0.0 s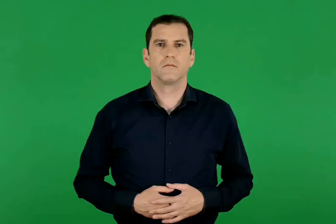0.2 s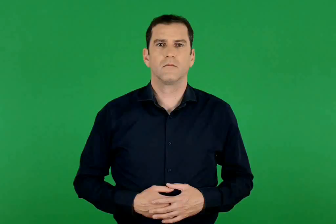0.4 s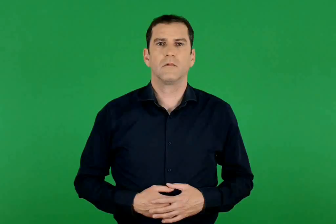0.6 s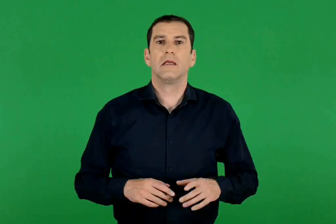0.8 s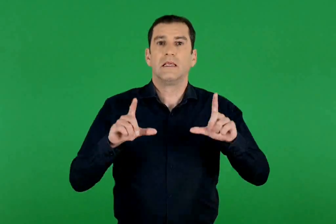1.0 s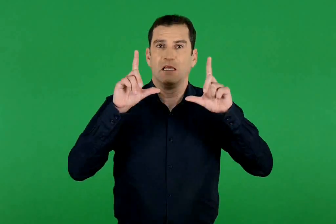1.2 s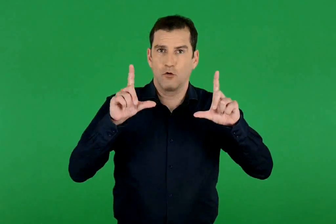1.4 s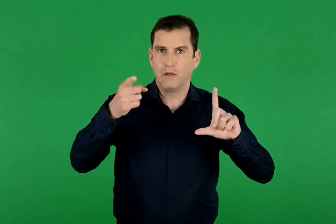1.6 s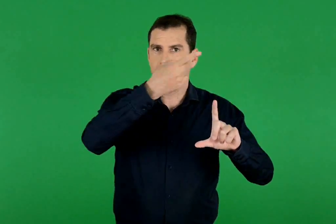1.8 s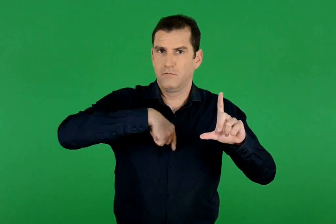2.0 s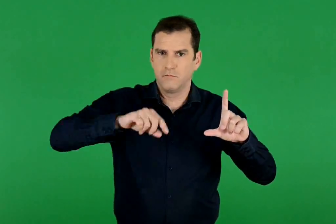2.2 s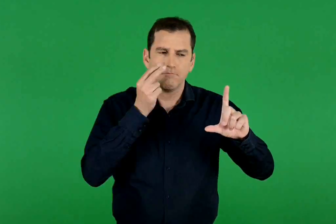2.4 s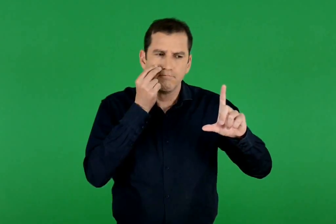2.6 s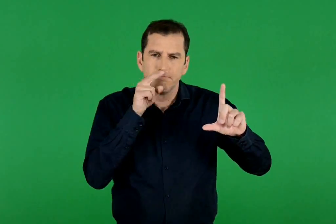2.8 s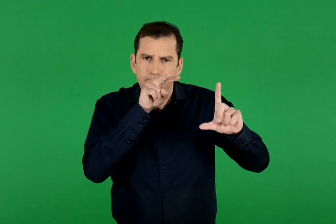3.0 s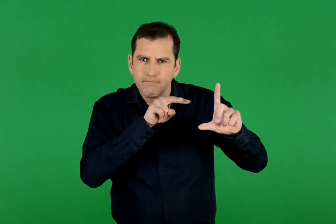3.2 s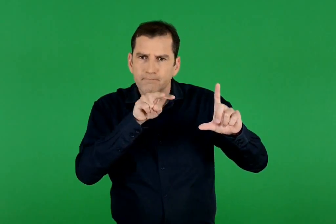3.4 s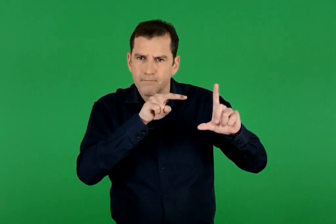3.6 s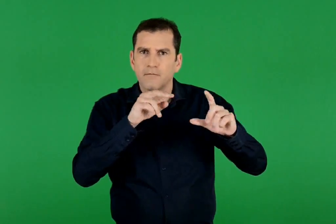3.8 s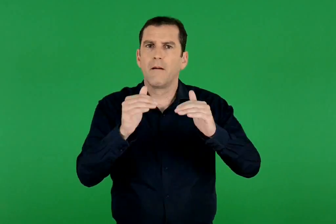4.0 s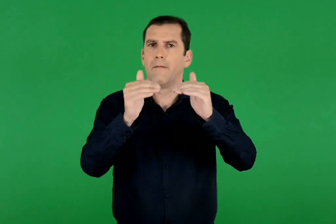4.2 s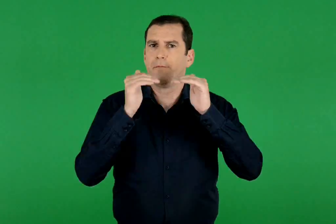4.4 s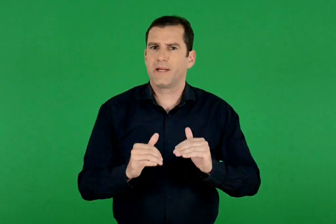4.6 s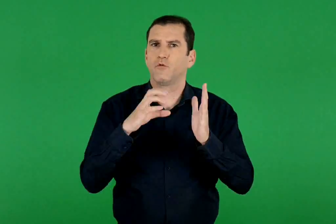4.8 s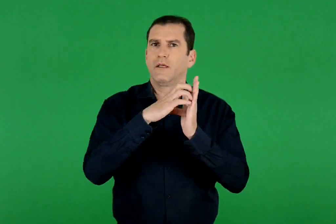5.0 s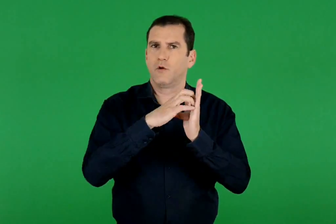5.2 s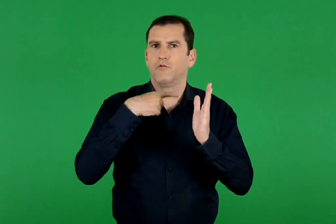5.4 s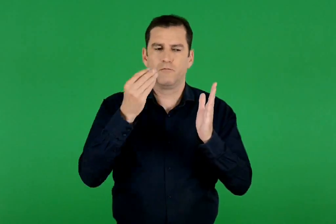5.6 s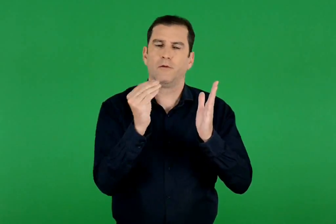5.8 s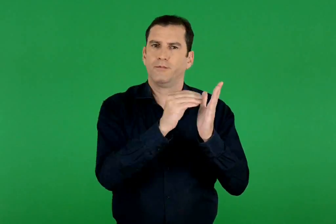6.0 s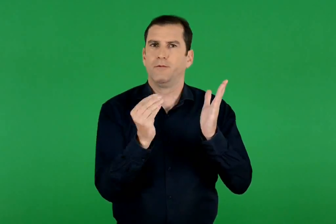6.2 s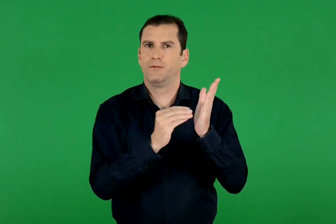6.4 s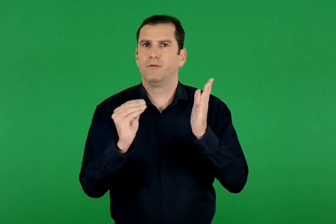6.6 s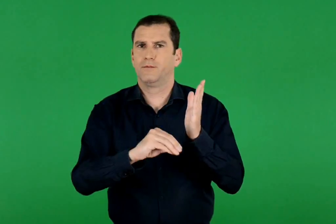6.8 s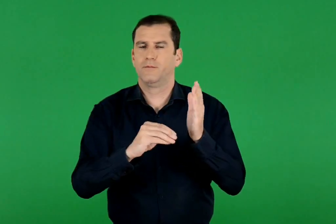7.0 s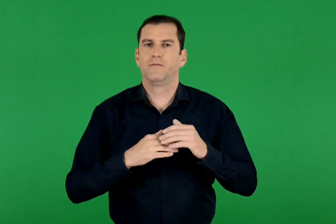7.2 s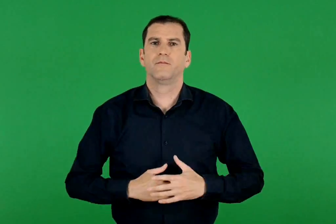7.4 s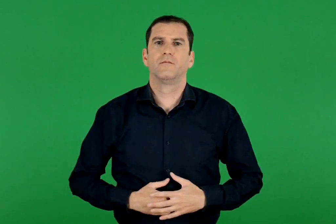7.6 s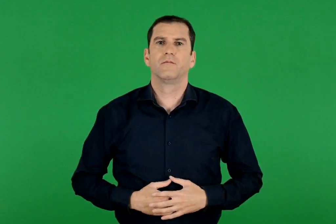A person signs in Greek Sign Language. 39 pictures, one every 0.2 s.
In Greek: παρατηρούμε την εικόνα και συμπληρώνουμε το παρακάτω κείμενο:
